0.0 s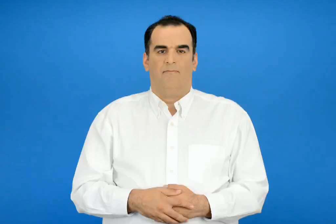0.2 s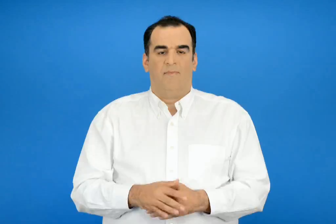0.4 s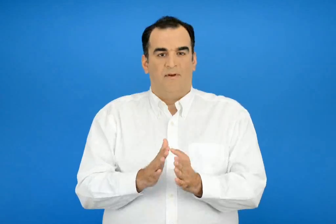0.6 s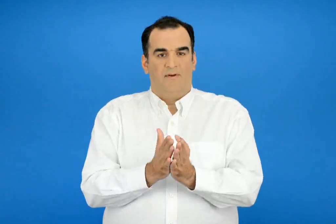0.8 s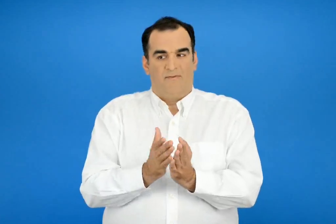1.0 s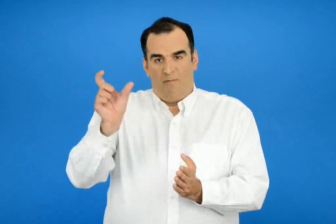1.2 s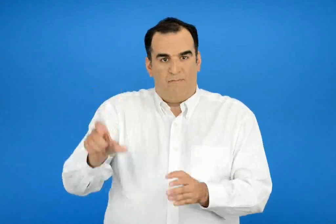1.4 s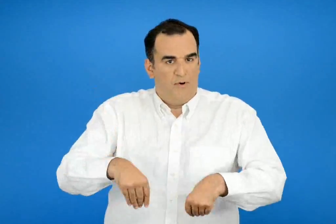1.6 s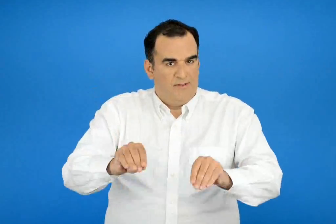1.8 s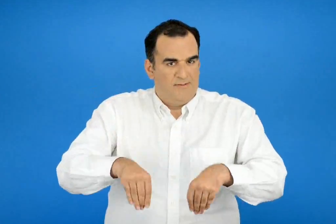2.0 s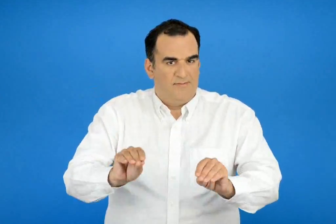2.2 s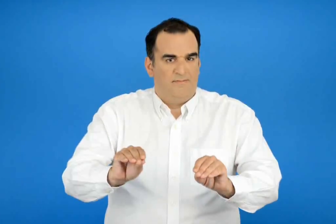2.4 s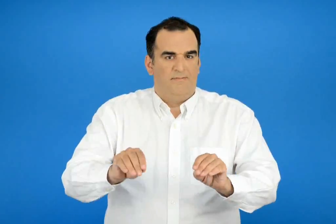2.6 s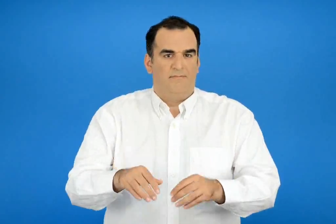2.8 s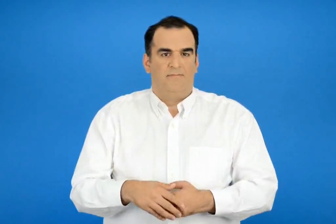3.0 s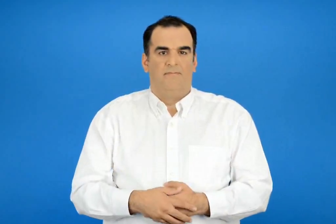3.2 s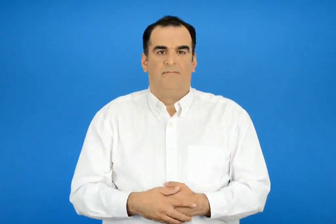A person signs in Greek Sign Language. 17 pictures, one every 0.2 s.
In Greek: βιβλιοπώλης
